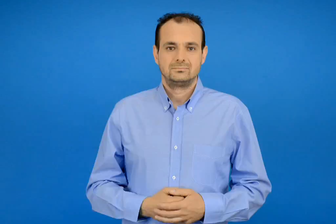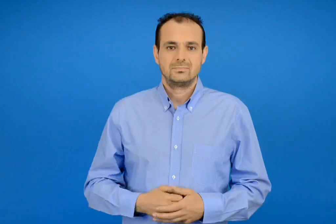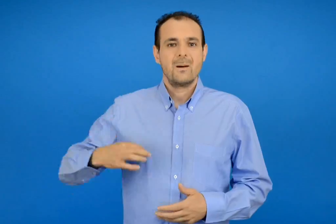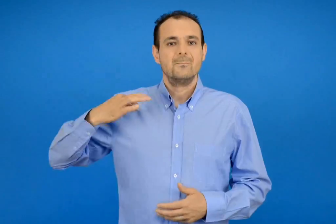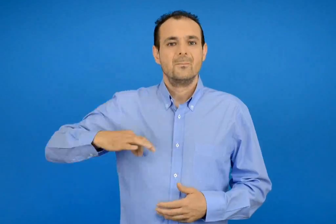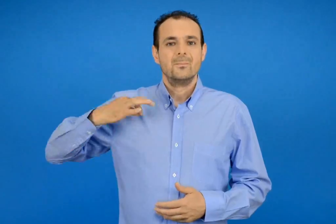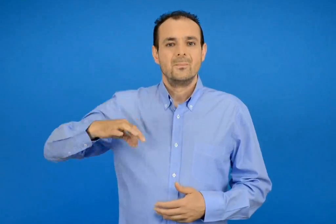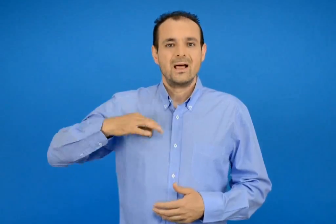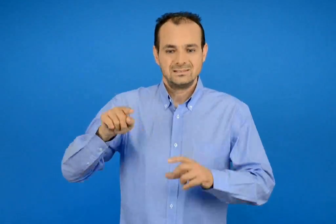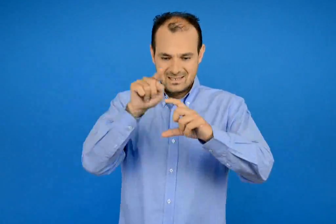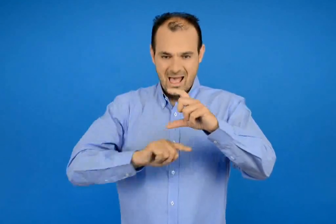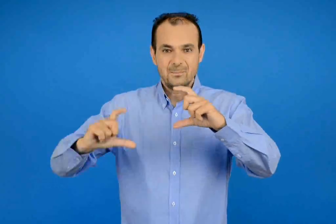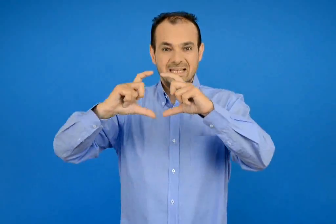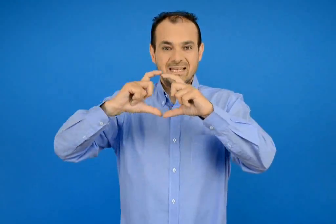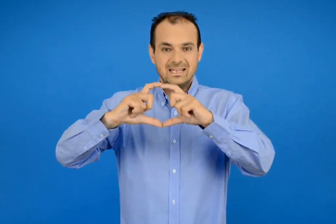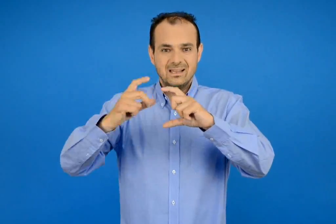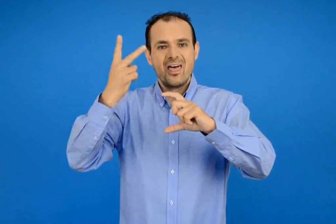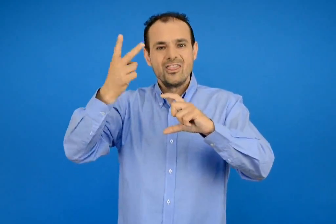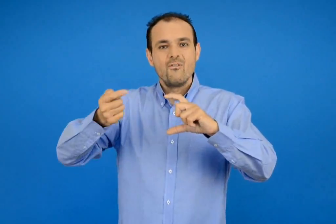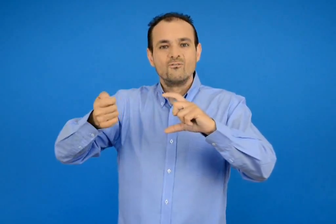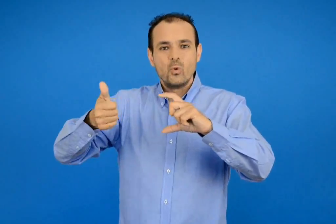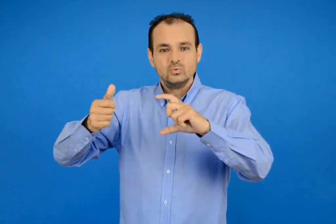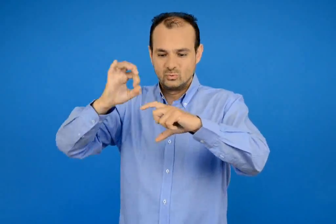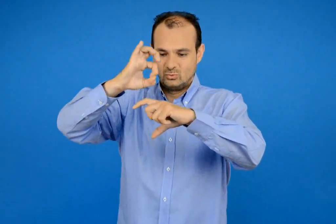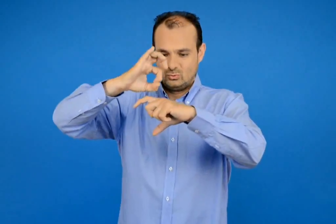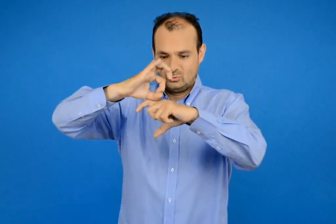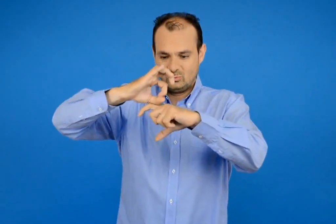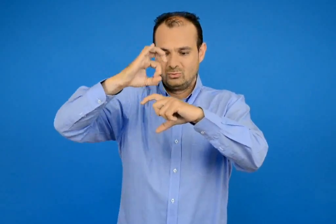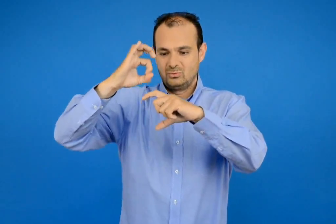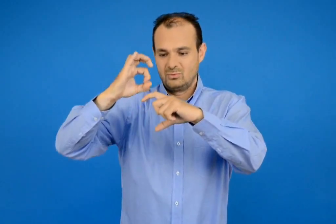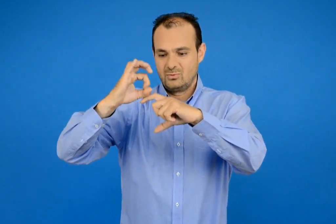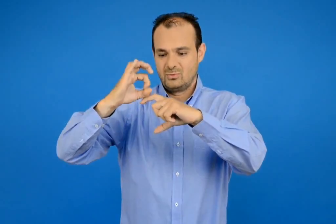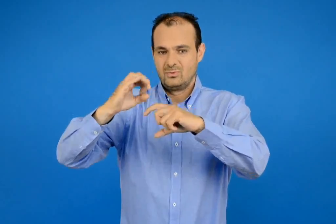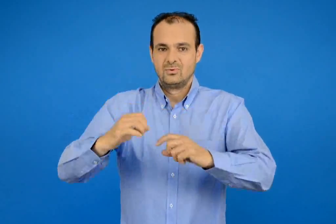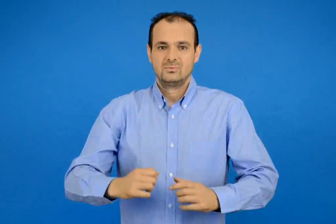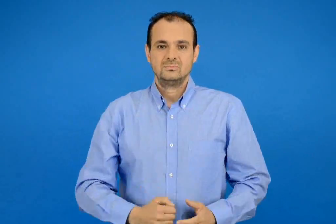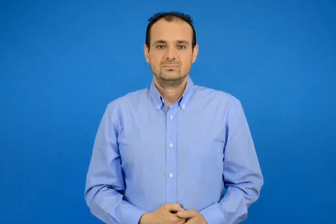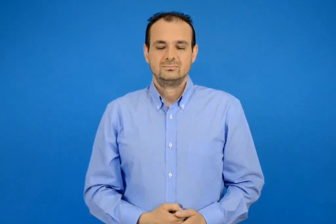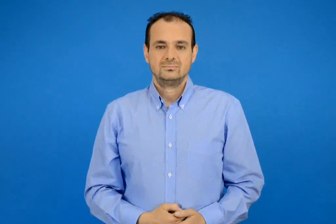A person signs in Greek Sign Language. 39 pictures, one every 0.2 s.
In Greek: 2 βόλους επάνω στην πράσινη γραμμή
